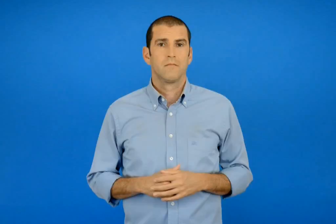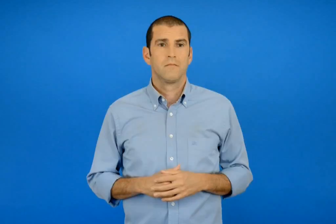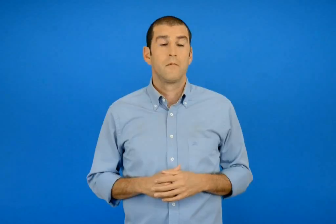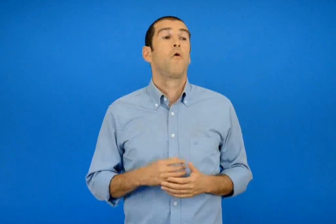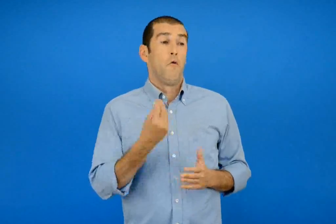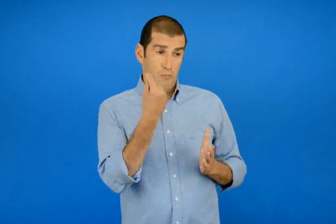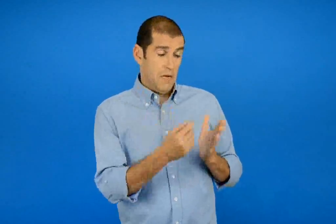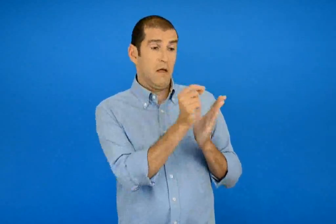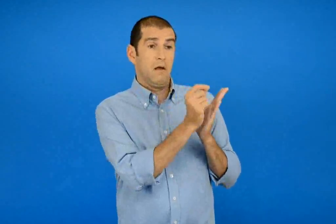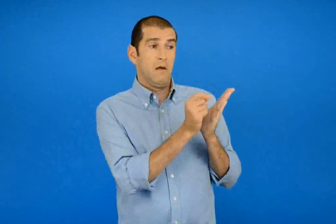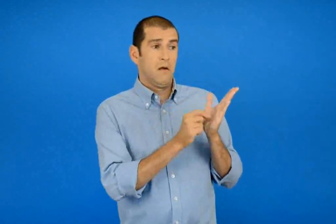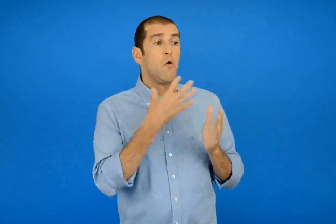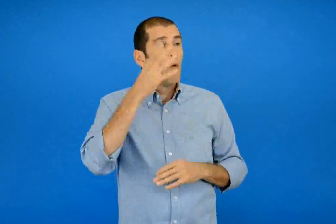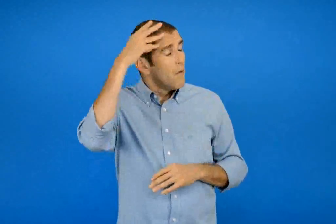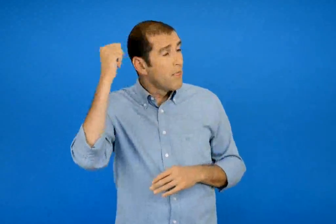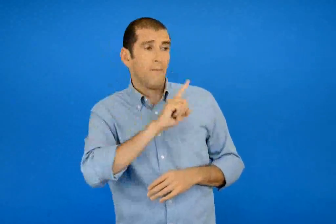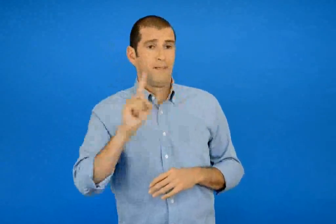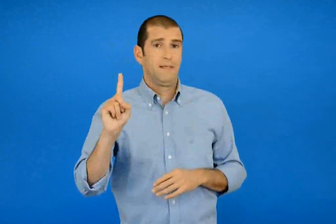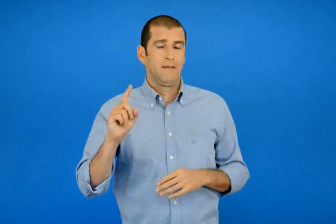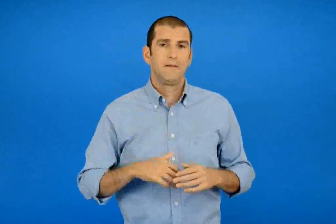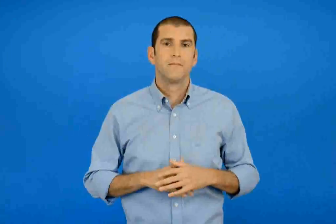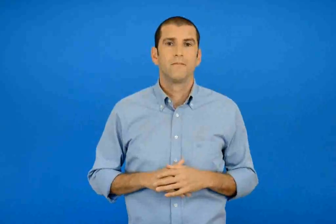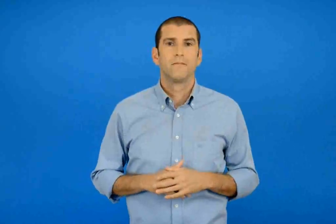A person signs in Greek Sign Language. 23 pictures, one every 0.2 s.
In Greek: καλυτέρα να τα γράψουμε αλλιώς θα τα ξεχάσουμε
